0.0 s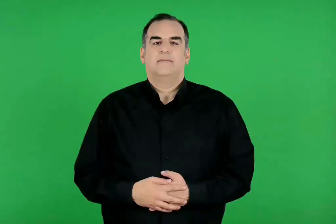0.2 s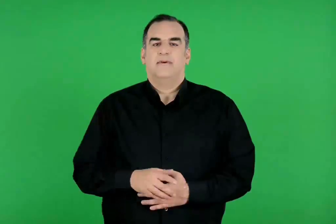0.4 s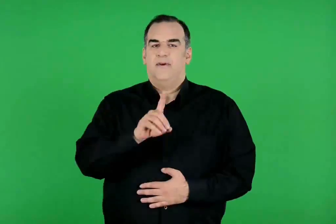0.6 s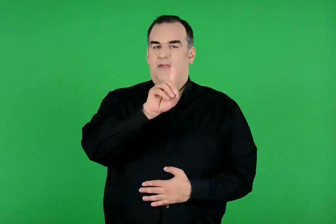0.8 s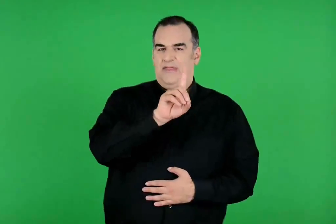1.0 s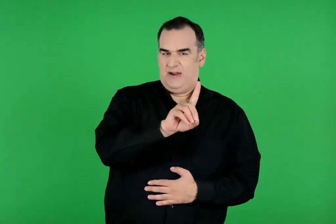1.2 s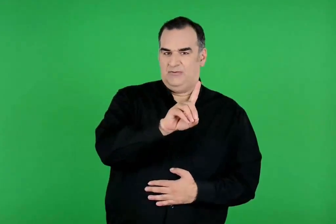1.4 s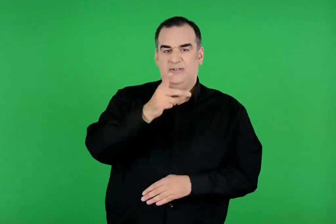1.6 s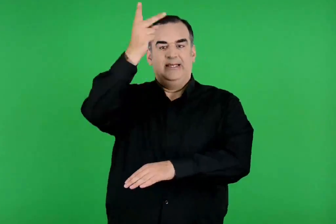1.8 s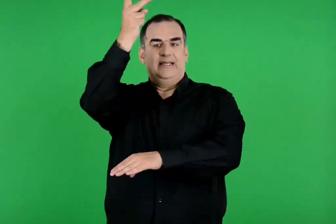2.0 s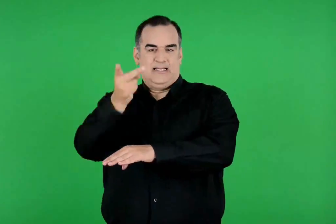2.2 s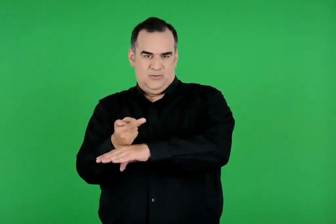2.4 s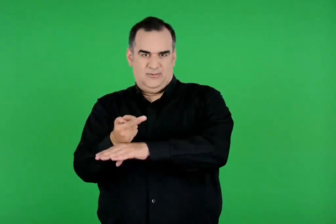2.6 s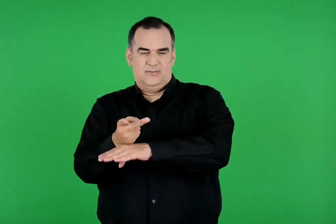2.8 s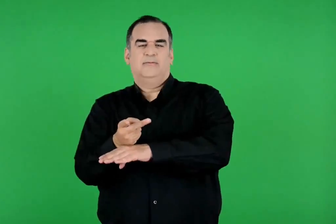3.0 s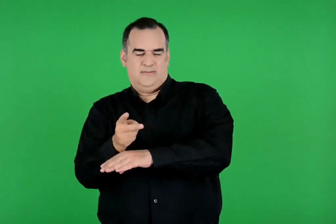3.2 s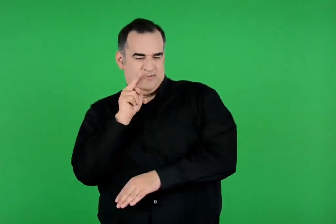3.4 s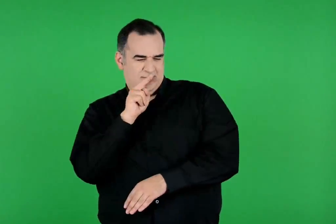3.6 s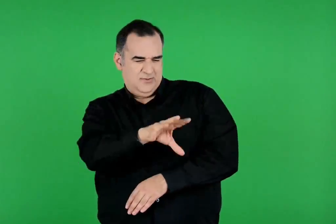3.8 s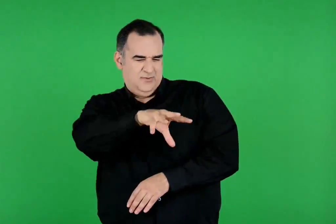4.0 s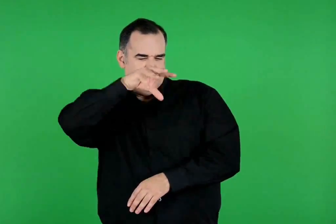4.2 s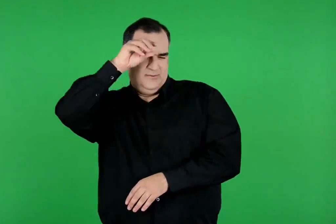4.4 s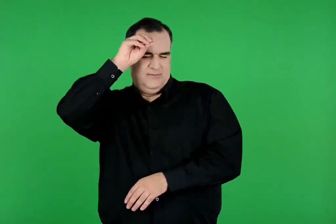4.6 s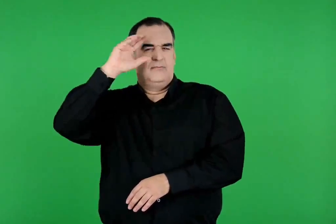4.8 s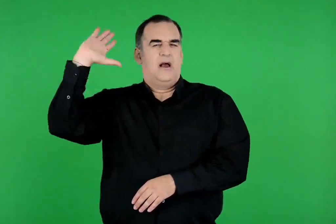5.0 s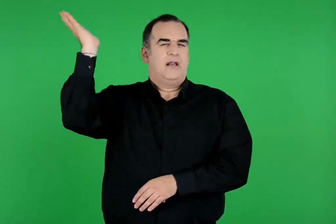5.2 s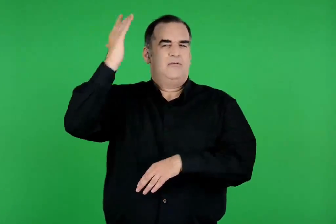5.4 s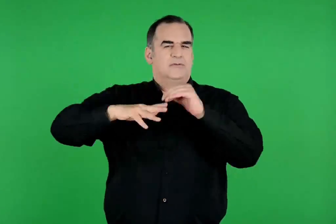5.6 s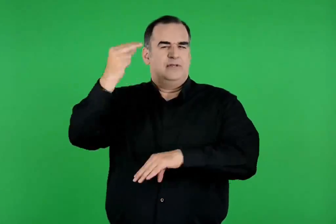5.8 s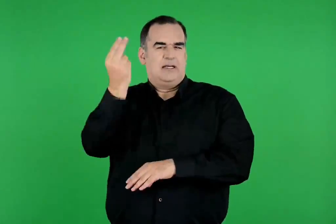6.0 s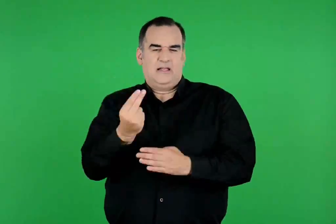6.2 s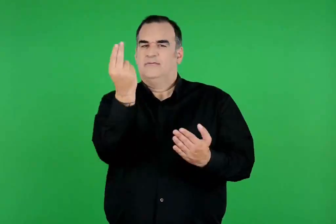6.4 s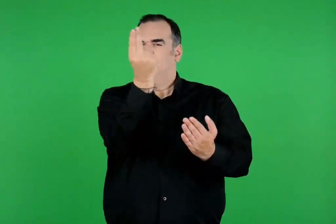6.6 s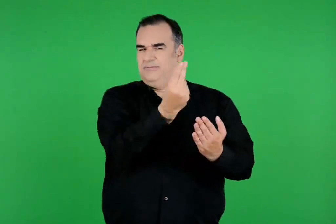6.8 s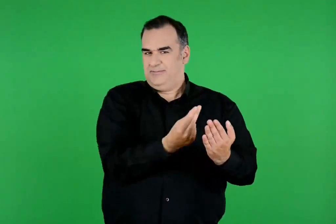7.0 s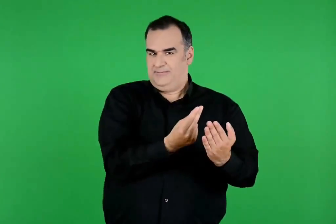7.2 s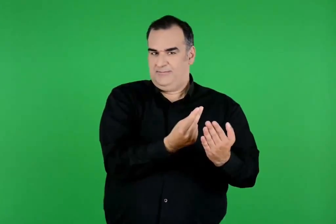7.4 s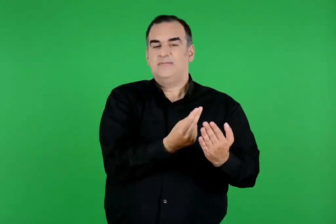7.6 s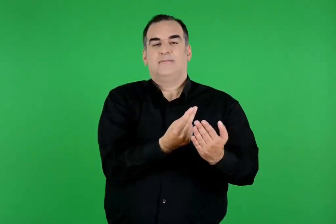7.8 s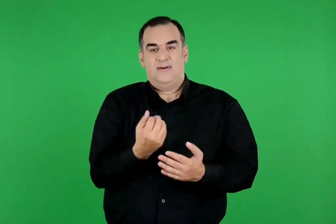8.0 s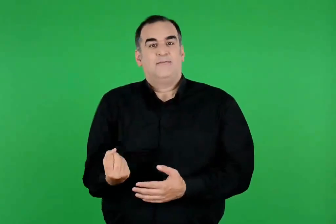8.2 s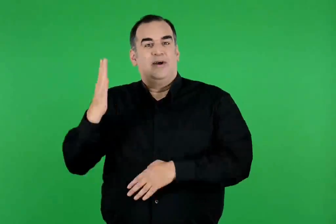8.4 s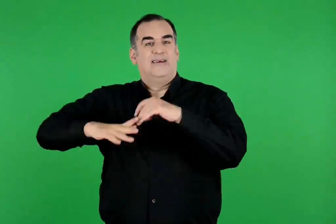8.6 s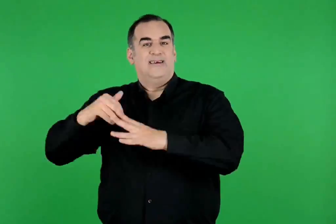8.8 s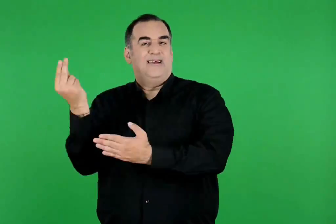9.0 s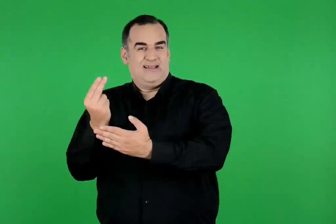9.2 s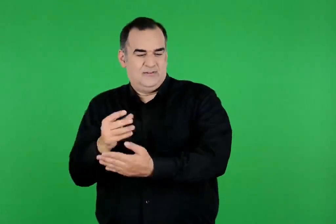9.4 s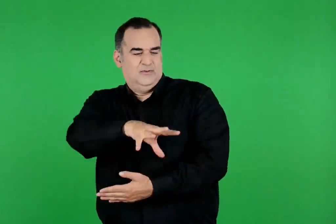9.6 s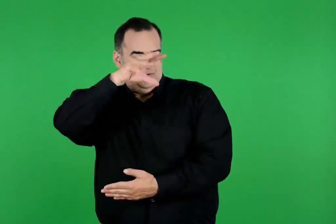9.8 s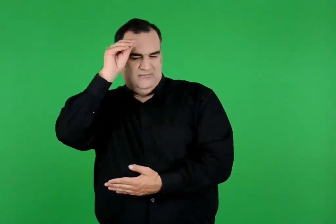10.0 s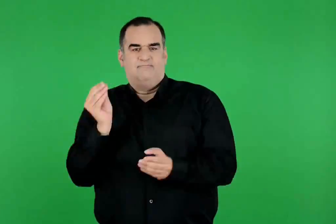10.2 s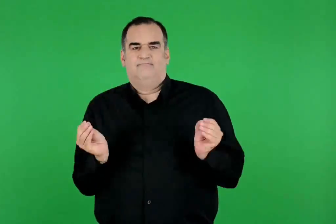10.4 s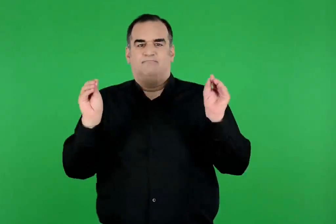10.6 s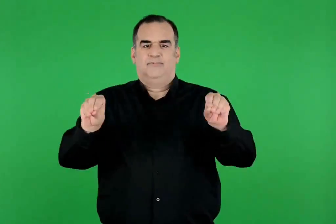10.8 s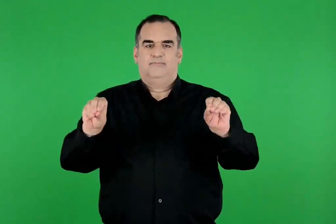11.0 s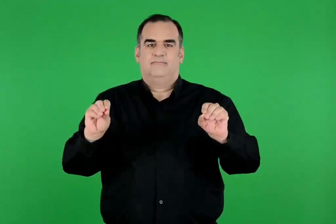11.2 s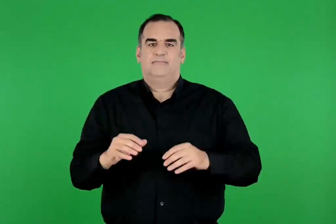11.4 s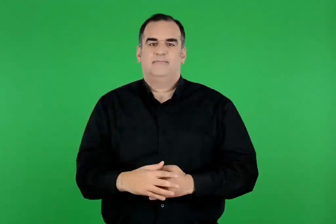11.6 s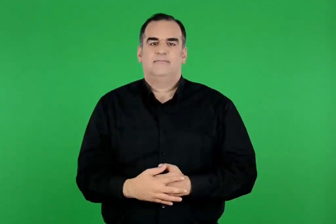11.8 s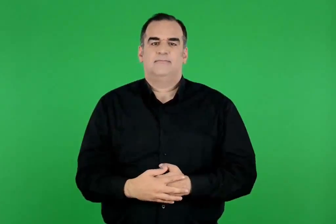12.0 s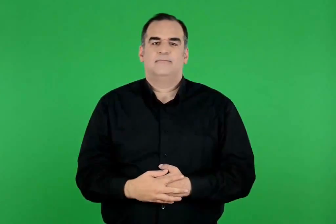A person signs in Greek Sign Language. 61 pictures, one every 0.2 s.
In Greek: ο δαίδαλος και ο ίκαρος , όπως τους φαντάστηκαν ένας αρχαίος κι ένας νεότερος καλλιτέχνης
